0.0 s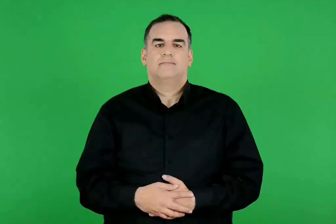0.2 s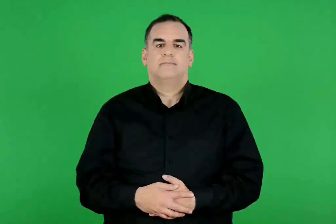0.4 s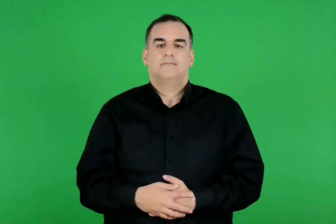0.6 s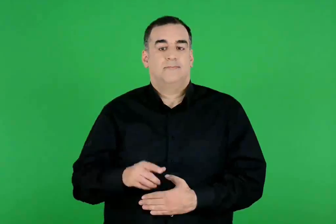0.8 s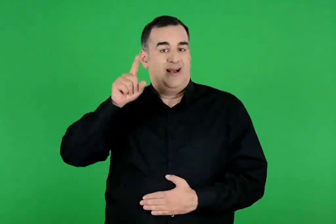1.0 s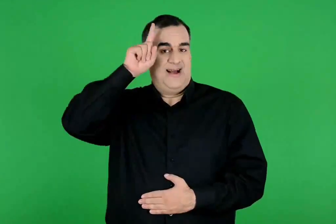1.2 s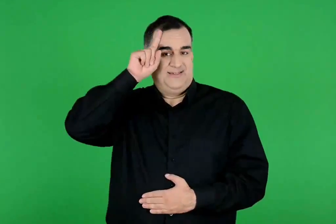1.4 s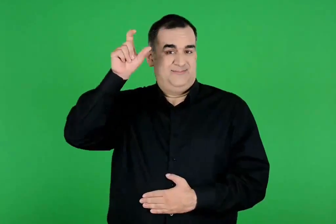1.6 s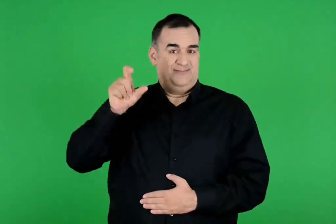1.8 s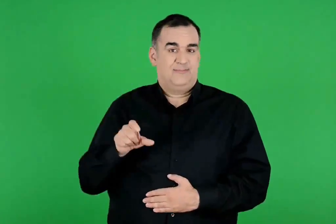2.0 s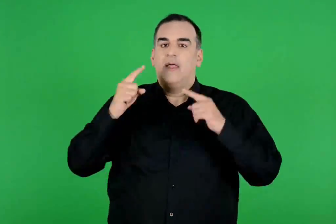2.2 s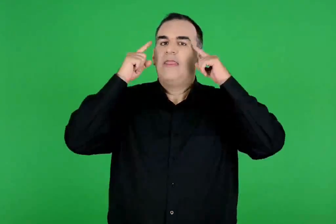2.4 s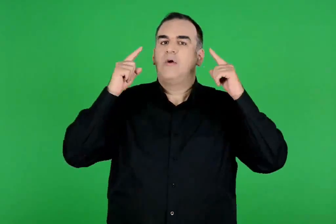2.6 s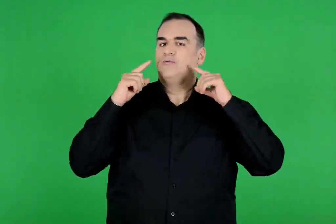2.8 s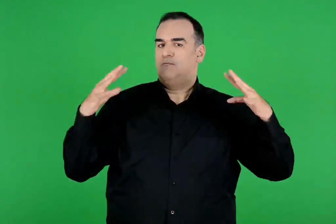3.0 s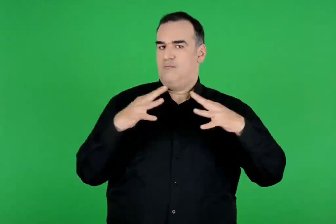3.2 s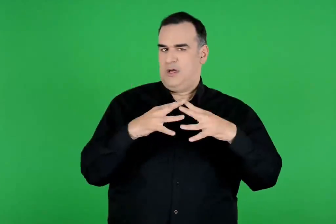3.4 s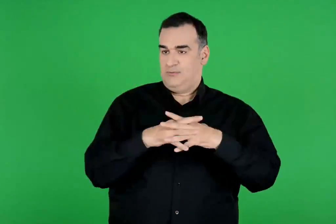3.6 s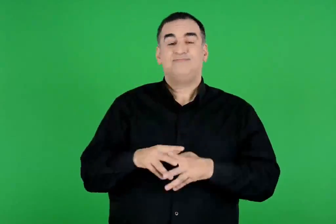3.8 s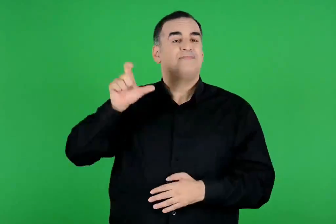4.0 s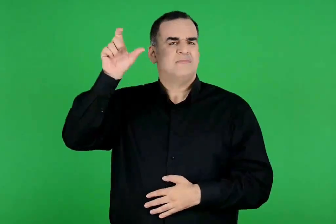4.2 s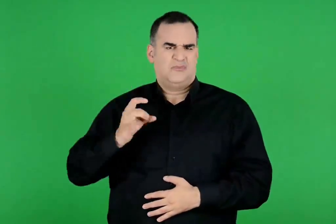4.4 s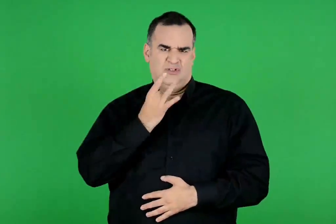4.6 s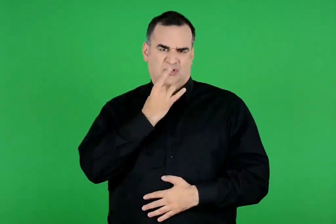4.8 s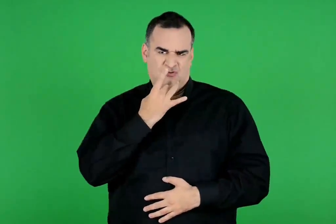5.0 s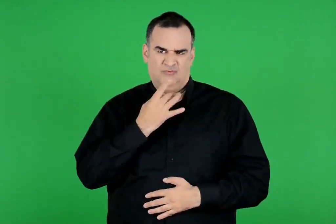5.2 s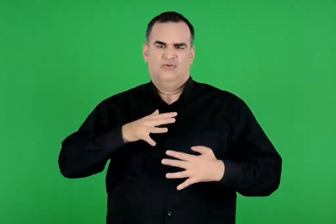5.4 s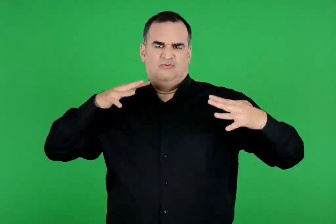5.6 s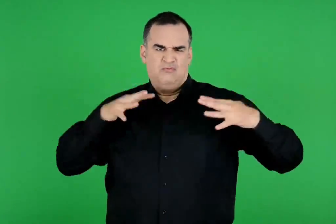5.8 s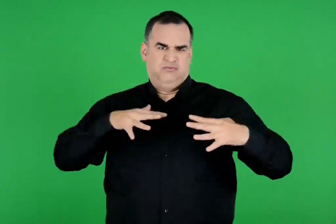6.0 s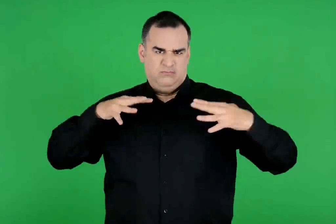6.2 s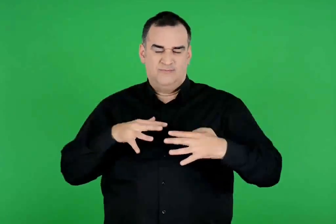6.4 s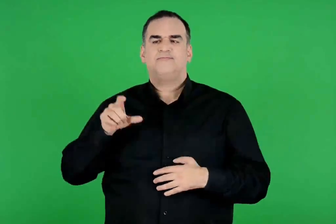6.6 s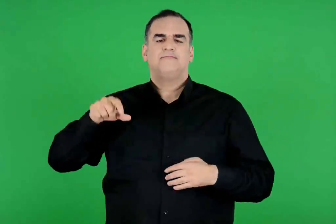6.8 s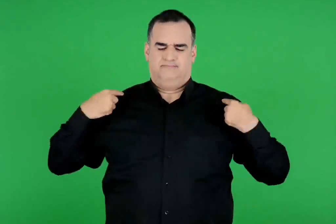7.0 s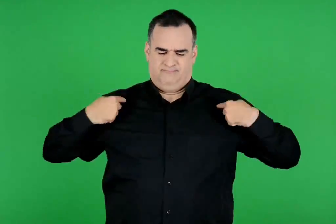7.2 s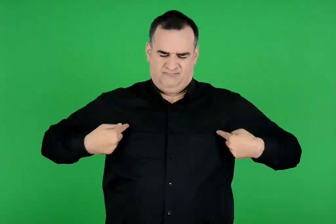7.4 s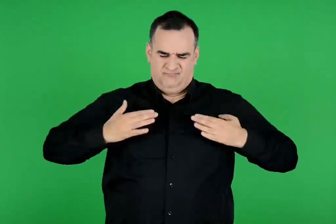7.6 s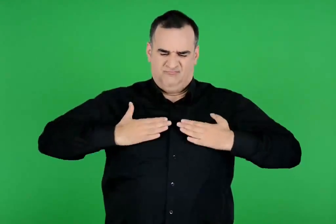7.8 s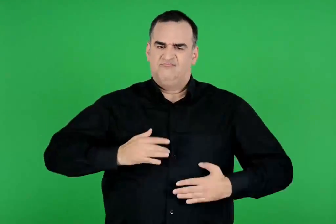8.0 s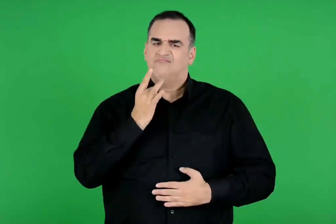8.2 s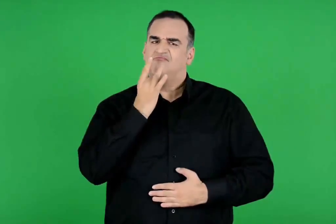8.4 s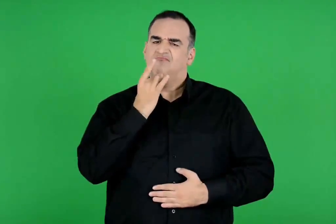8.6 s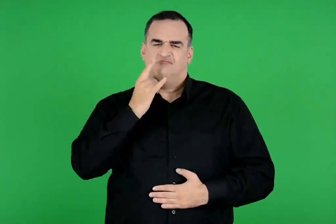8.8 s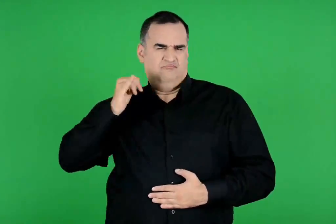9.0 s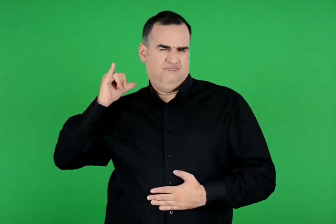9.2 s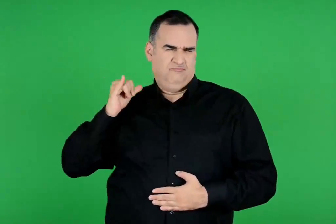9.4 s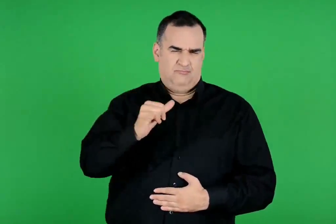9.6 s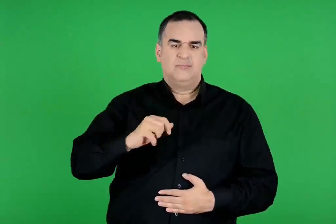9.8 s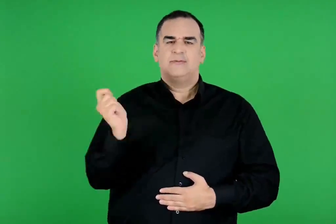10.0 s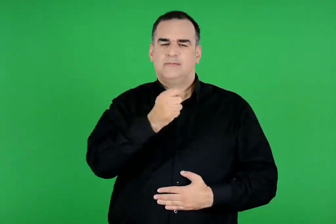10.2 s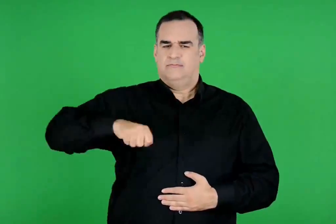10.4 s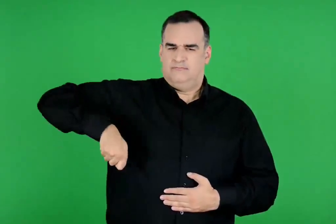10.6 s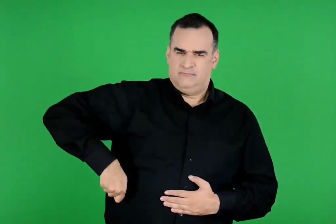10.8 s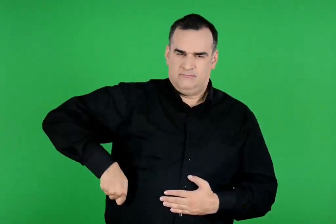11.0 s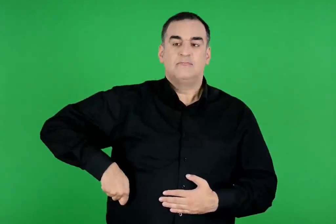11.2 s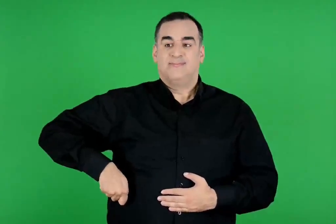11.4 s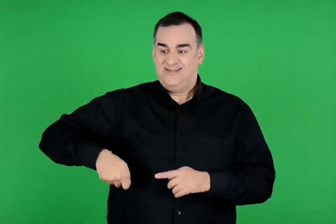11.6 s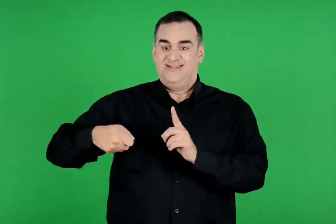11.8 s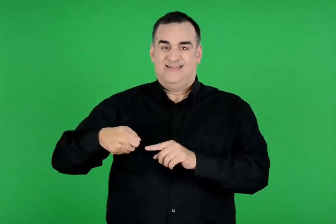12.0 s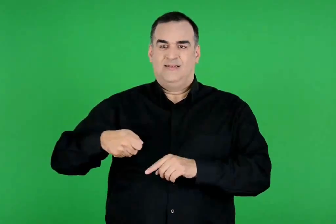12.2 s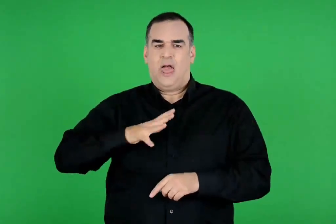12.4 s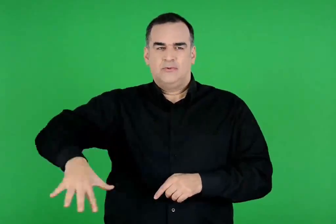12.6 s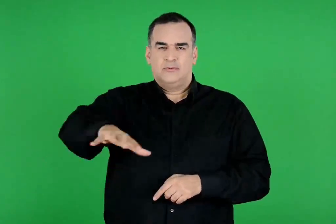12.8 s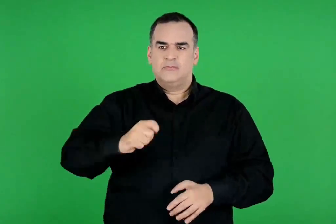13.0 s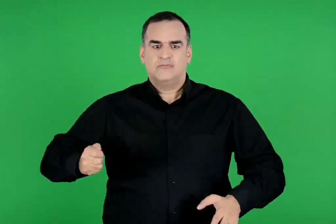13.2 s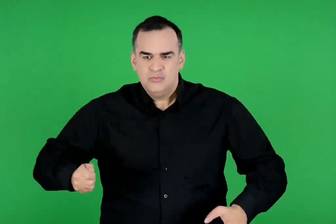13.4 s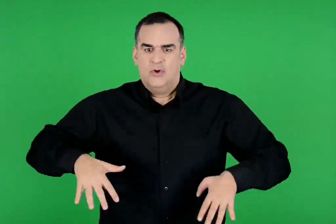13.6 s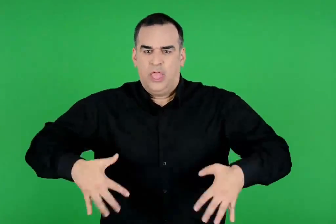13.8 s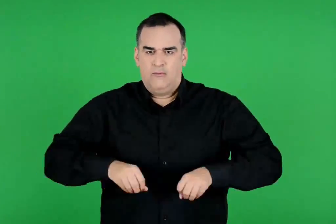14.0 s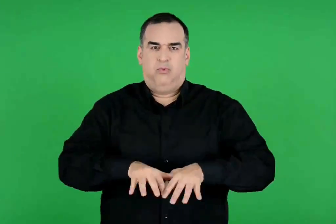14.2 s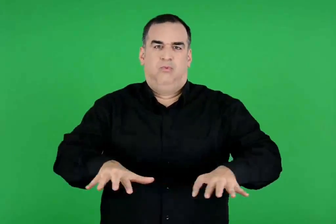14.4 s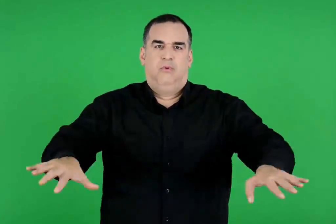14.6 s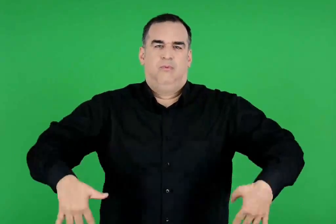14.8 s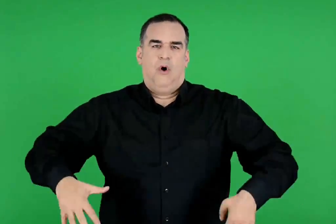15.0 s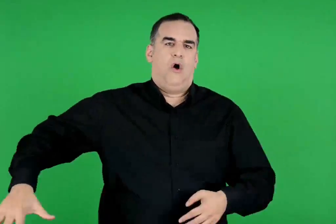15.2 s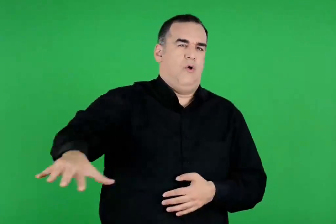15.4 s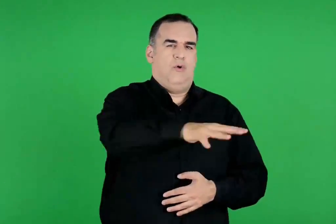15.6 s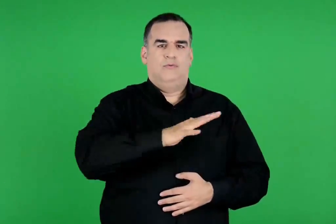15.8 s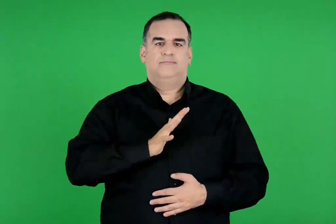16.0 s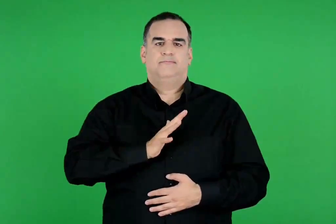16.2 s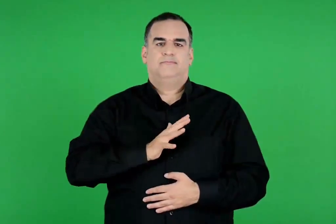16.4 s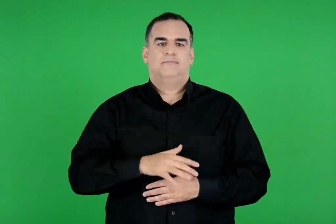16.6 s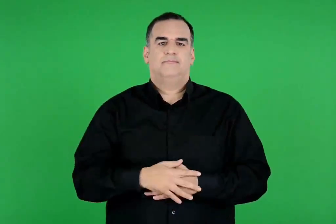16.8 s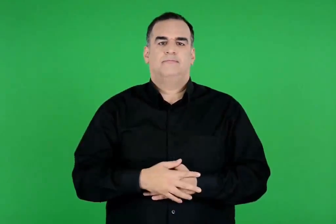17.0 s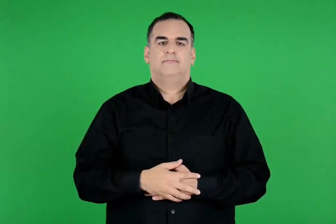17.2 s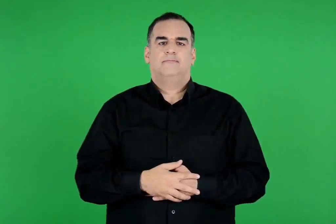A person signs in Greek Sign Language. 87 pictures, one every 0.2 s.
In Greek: ο άρης ήταν θεός του πολέμου , σκληρός και μαχητικός. φορούσε πάντα πανοπλία , κρατούσε όπλα και συχνά σκόρπιζε τον τρόμο στους ανθρώπους
